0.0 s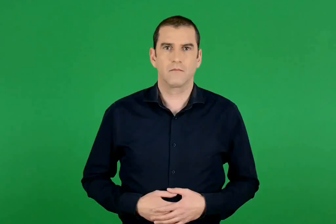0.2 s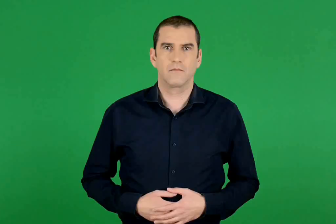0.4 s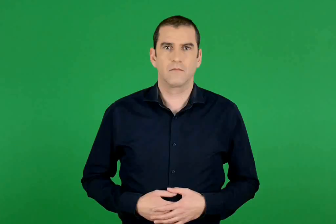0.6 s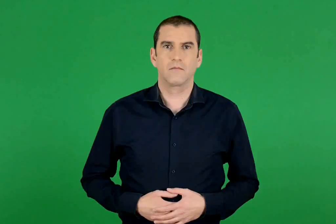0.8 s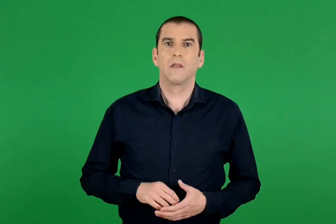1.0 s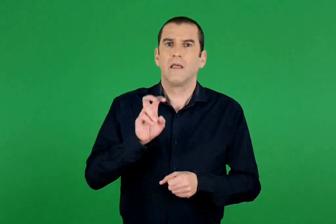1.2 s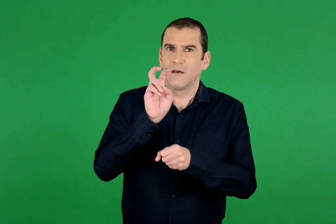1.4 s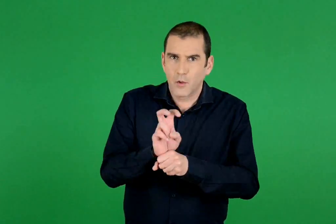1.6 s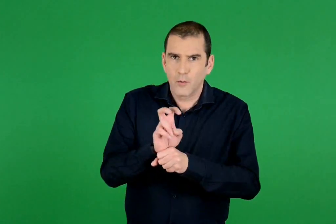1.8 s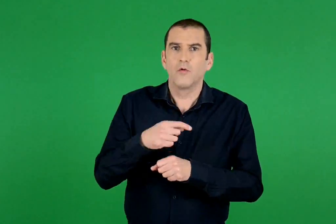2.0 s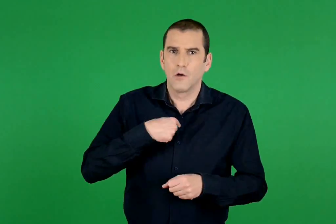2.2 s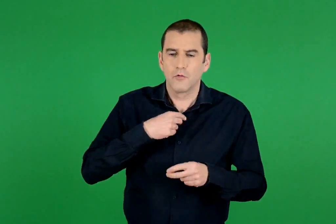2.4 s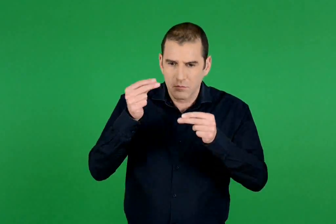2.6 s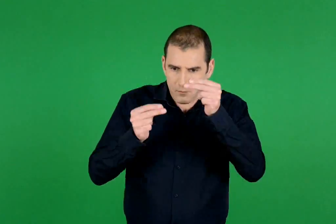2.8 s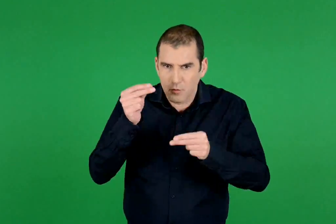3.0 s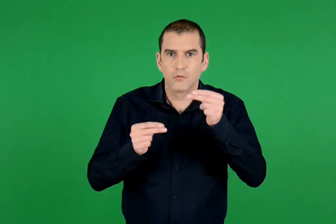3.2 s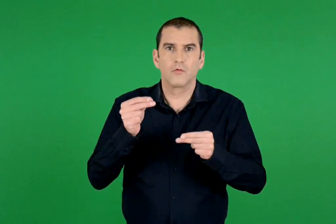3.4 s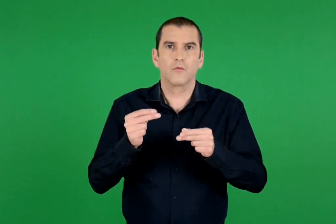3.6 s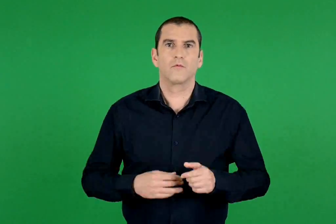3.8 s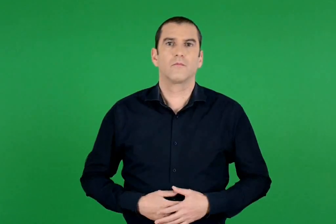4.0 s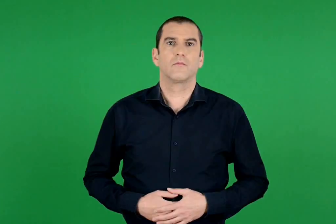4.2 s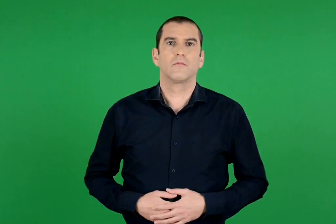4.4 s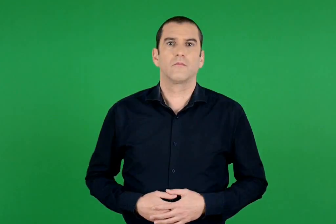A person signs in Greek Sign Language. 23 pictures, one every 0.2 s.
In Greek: υπολογίζω το υπόλοιπο
